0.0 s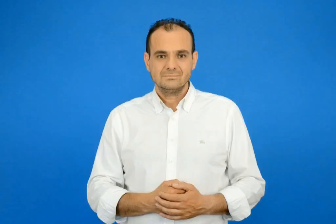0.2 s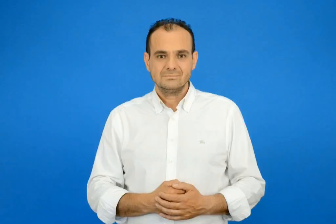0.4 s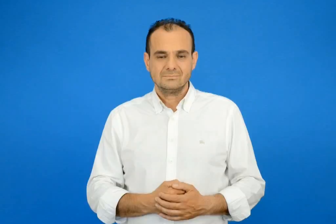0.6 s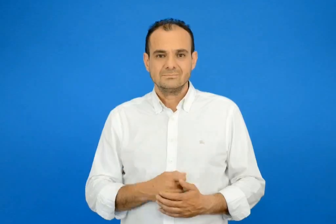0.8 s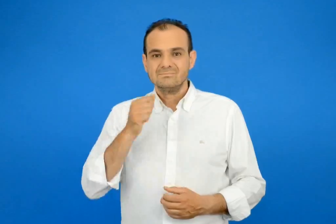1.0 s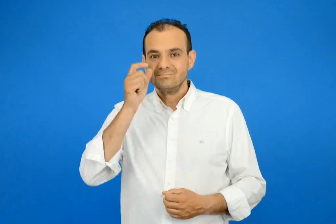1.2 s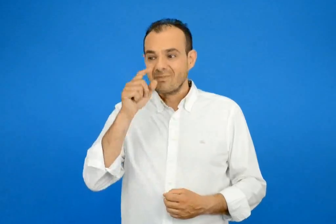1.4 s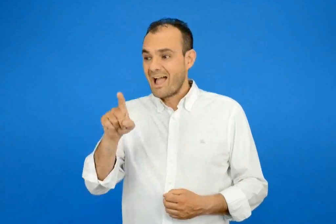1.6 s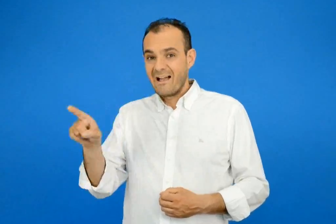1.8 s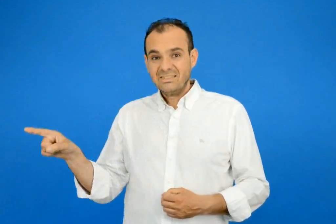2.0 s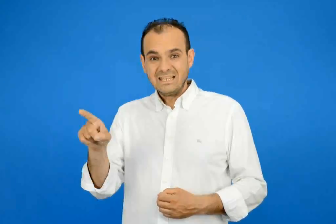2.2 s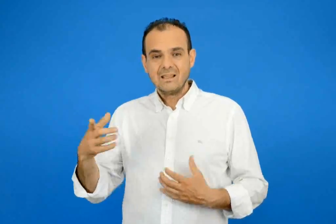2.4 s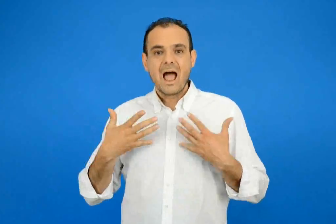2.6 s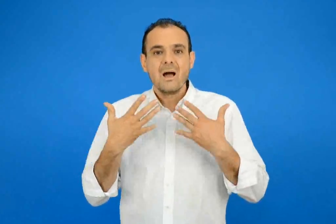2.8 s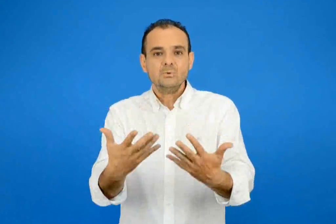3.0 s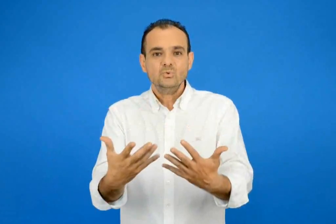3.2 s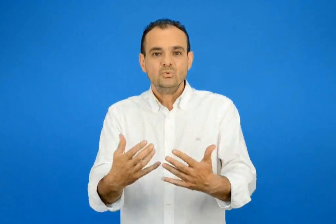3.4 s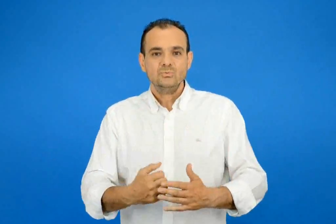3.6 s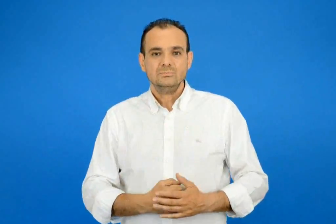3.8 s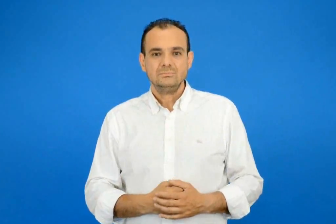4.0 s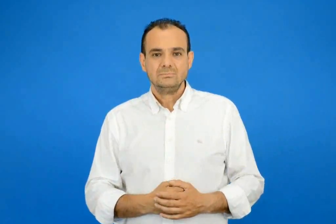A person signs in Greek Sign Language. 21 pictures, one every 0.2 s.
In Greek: αυτοί αγαπούν
